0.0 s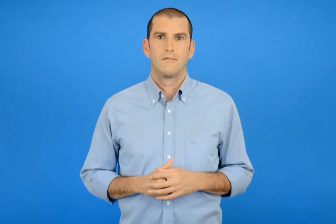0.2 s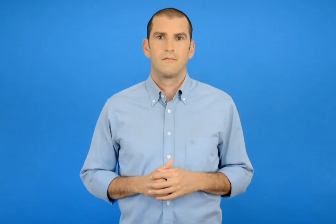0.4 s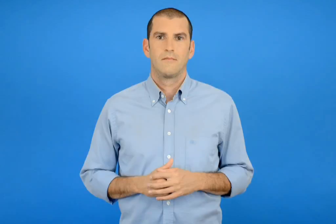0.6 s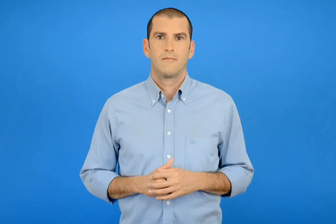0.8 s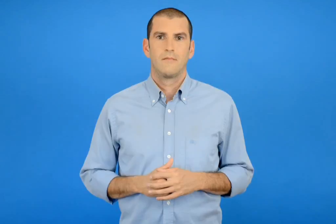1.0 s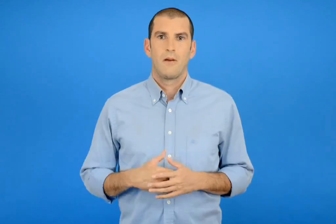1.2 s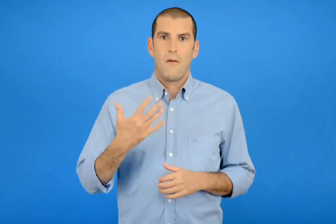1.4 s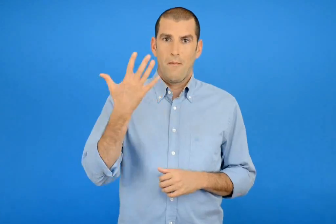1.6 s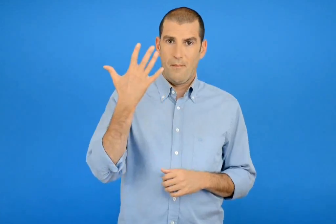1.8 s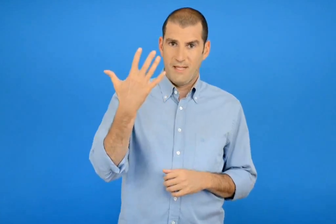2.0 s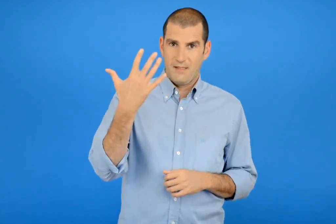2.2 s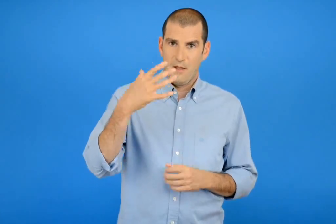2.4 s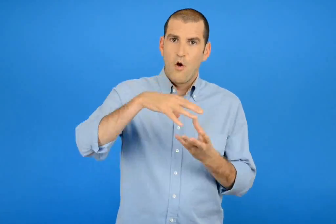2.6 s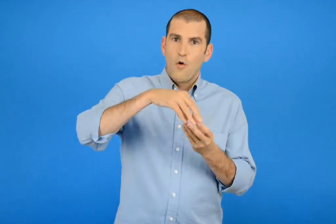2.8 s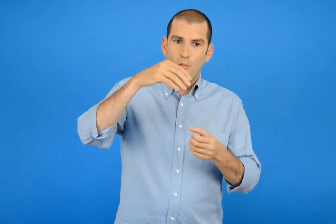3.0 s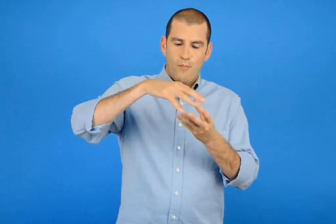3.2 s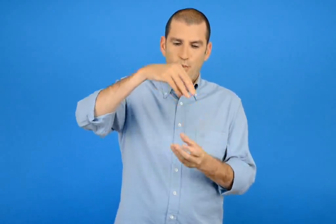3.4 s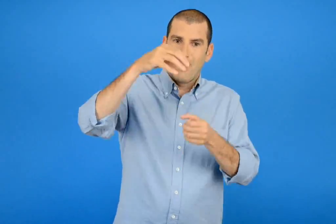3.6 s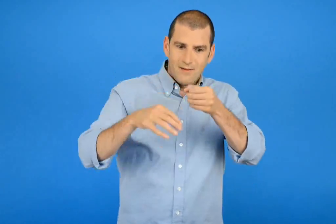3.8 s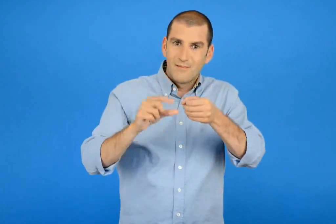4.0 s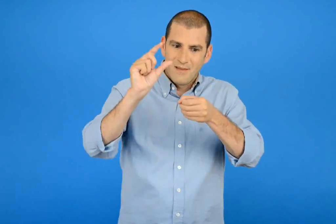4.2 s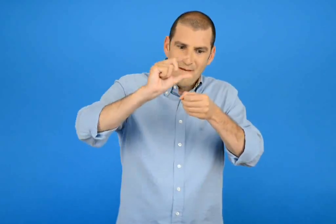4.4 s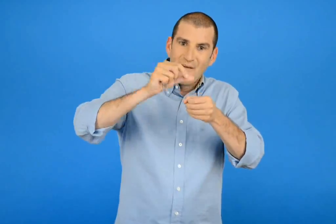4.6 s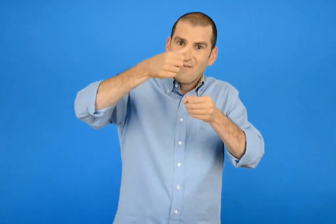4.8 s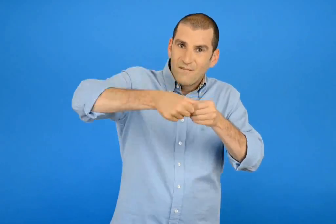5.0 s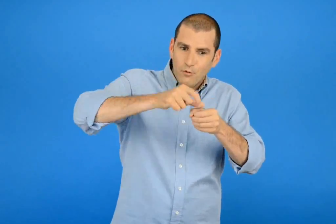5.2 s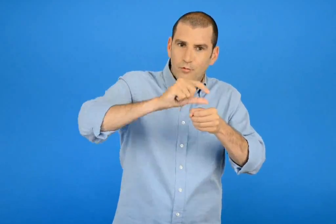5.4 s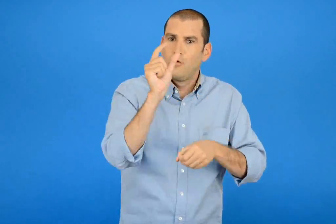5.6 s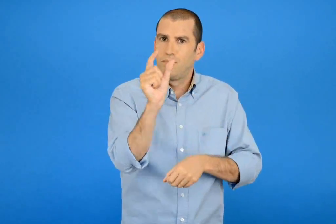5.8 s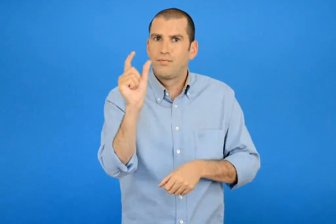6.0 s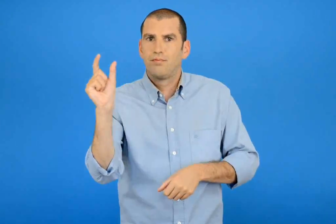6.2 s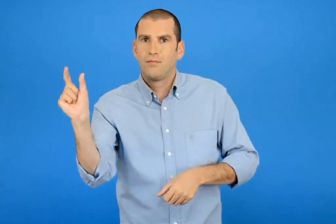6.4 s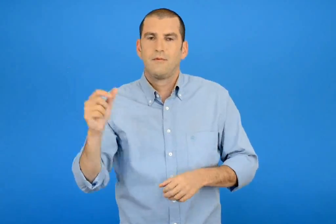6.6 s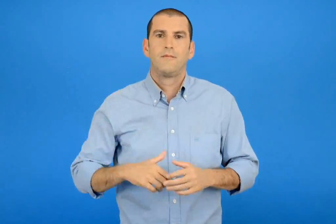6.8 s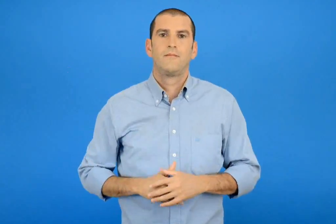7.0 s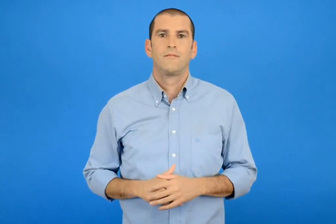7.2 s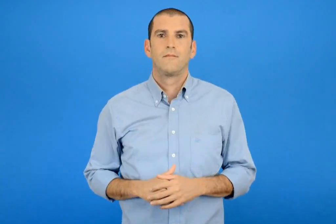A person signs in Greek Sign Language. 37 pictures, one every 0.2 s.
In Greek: 5 φελλοί
